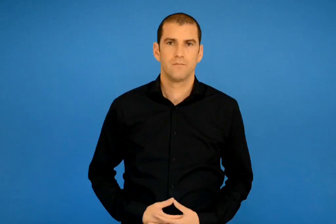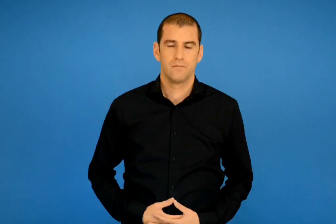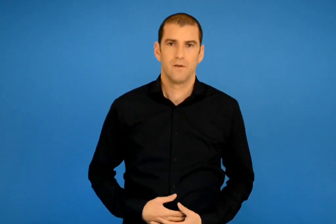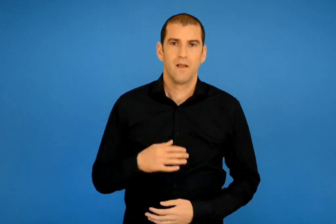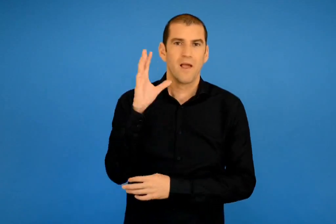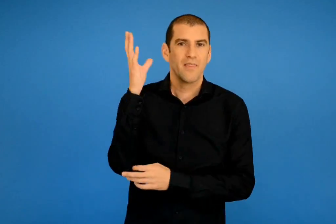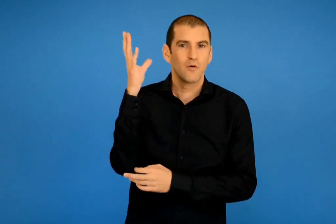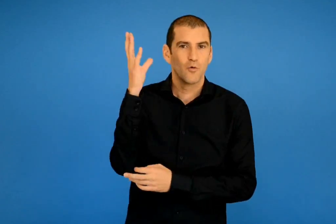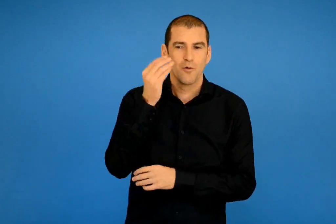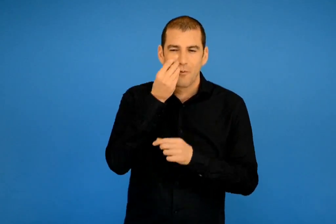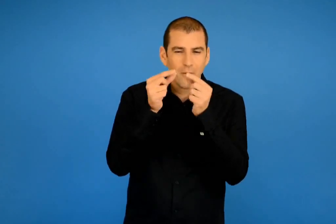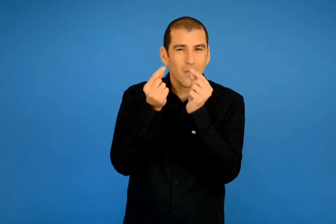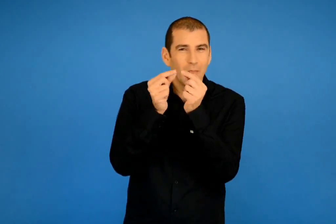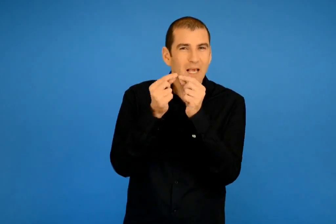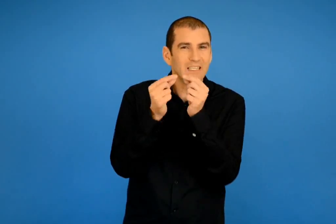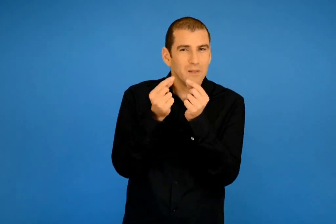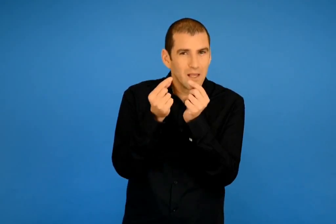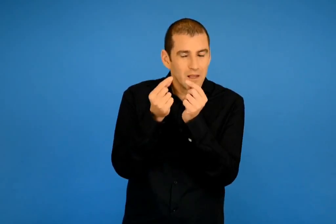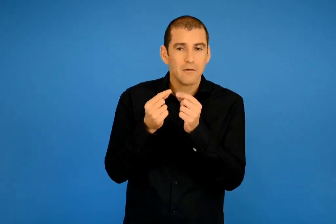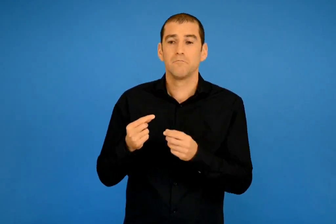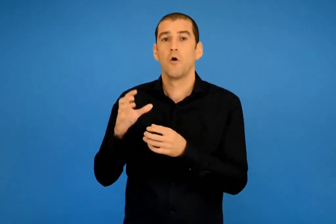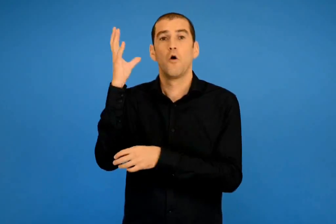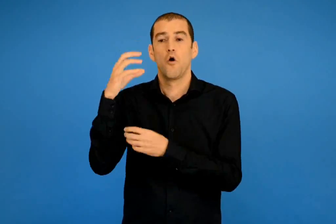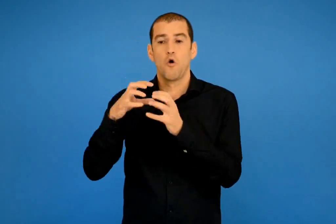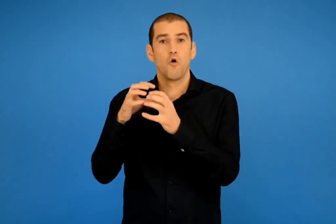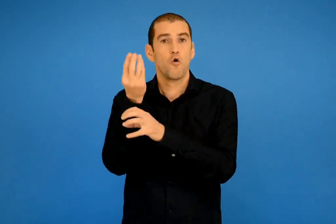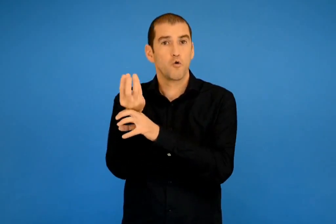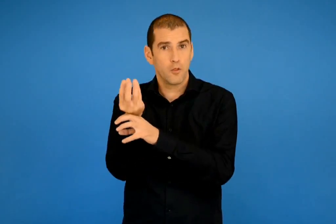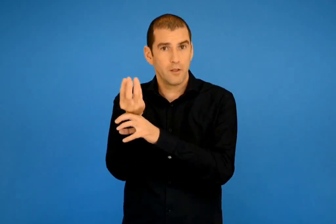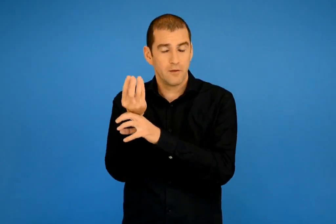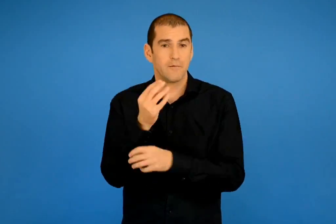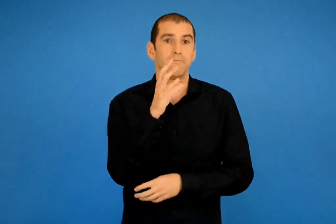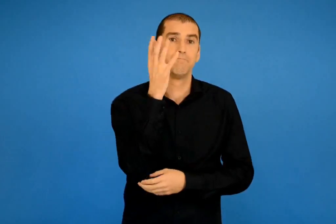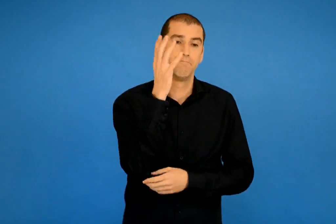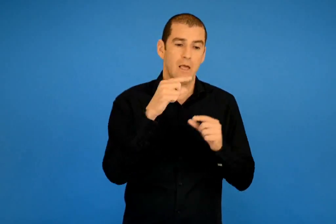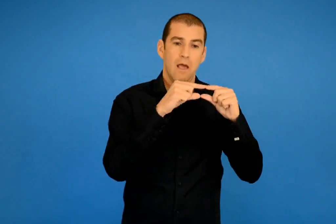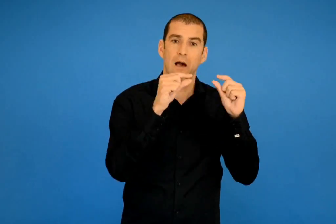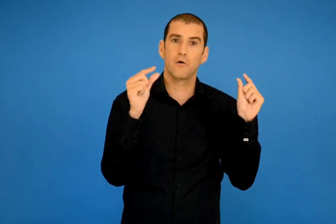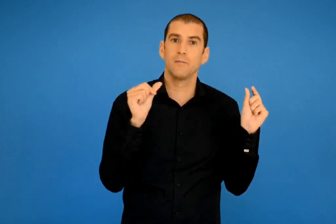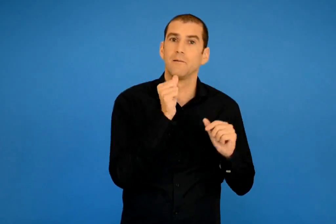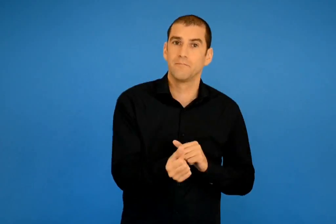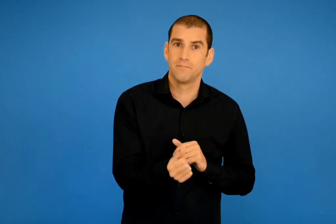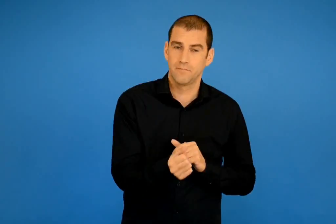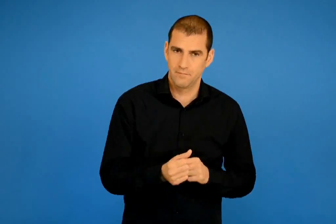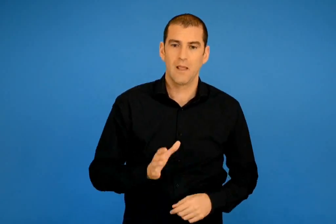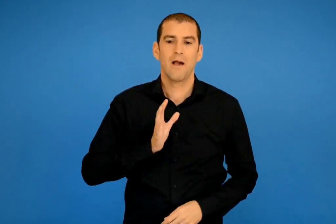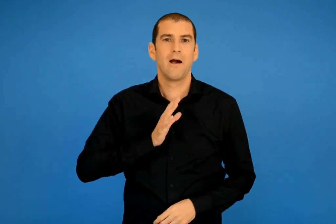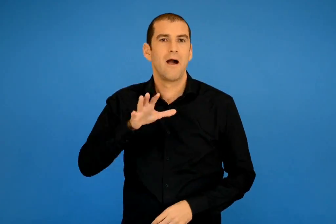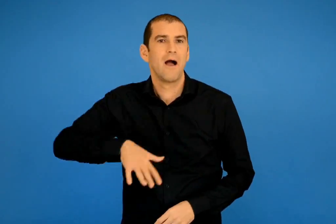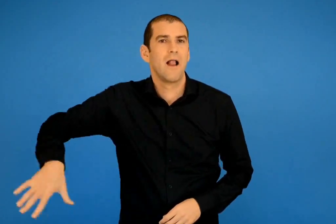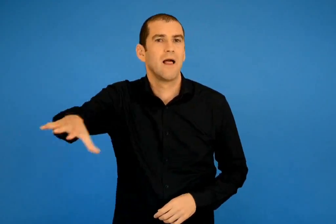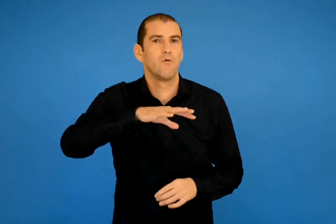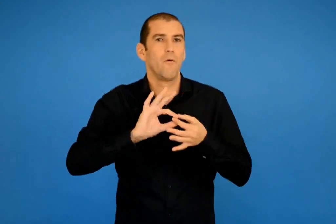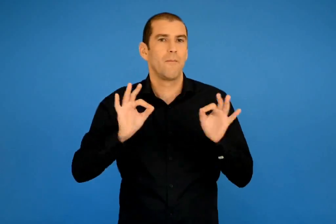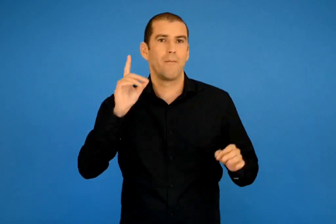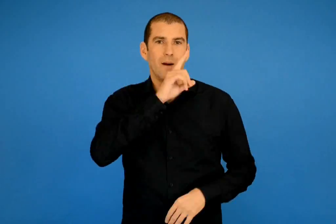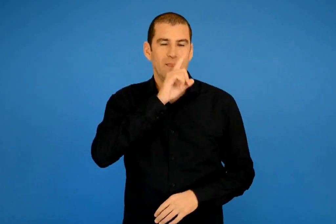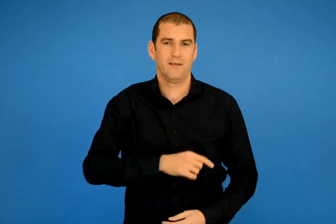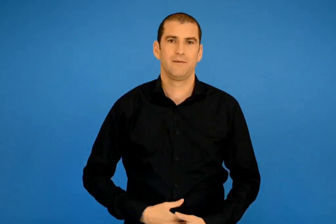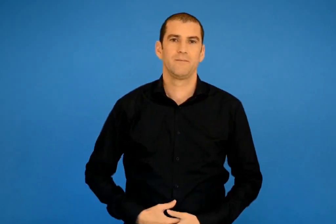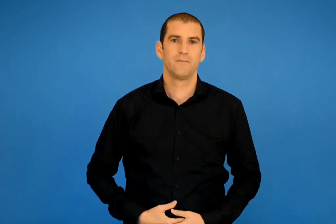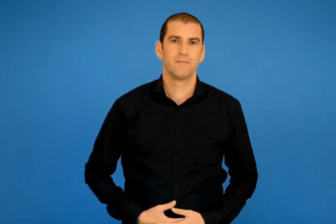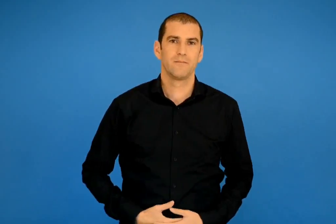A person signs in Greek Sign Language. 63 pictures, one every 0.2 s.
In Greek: το γιασεμί η ροδιά και η χαρουπιά λαϊκό παραμύθι
